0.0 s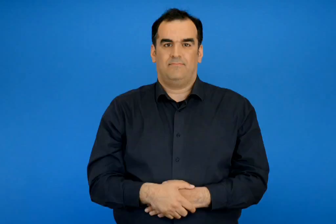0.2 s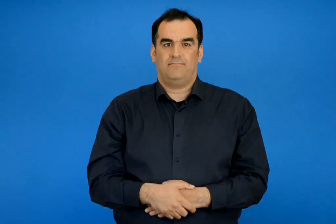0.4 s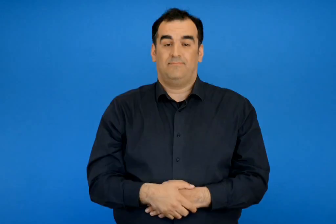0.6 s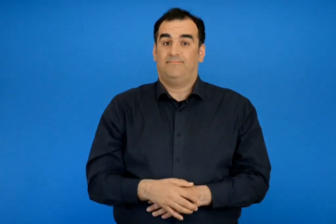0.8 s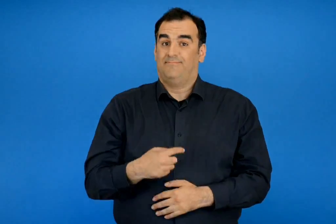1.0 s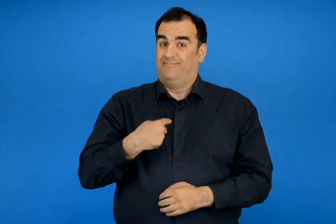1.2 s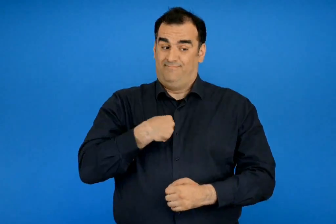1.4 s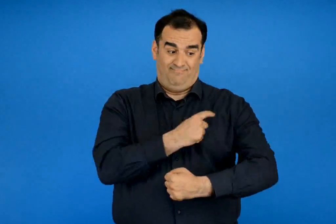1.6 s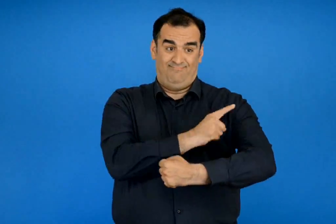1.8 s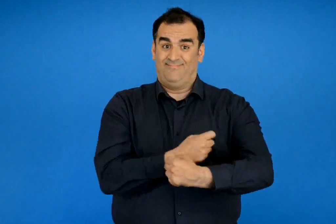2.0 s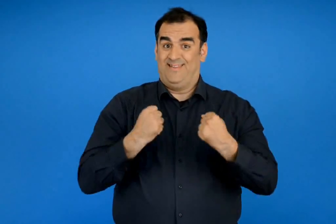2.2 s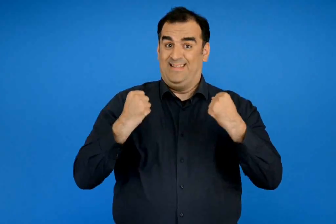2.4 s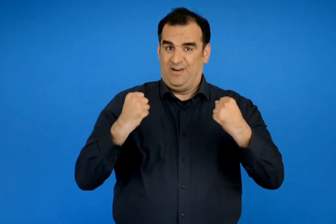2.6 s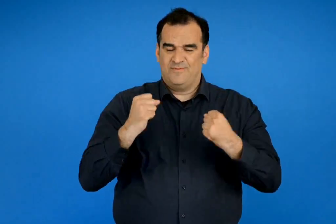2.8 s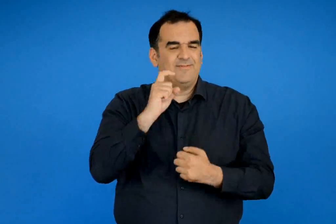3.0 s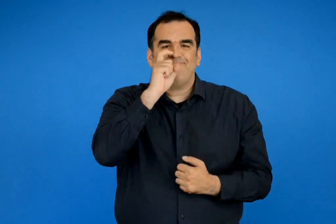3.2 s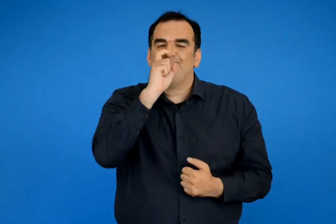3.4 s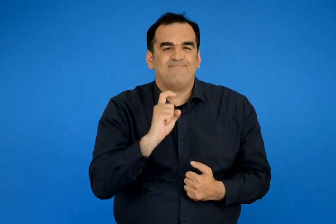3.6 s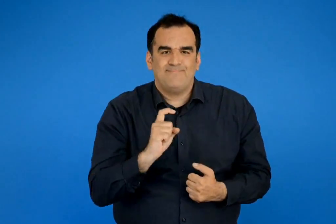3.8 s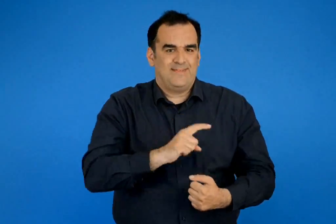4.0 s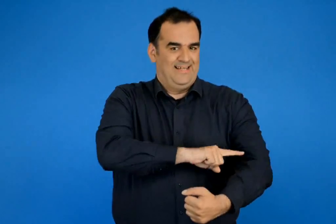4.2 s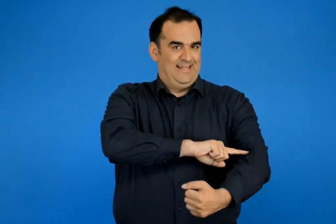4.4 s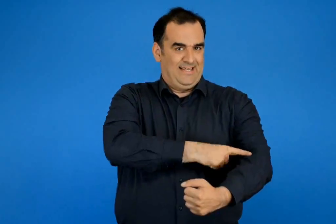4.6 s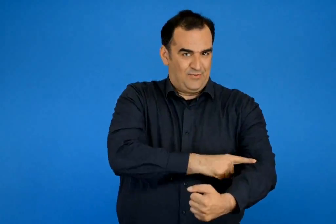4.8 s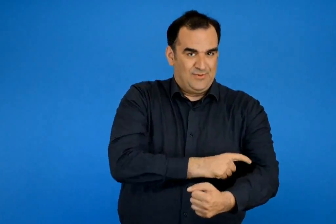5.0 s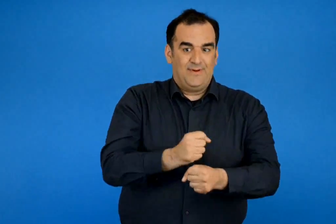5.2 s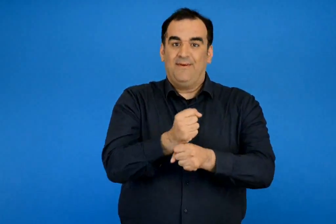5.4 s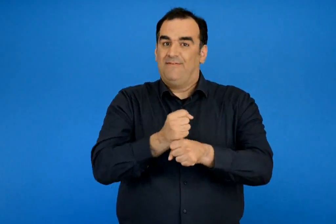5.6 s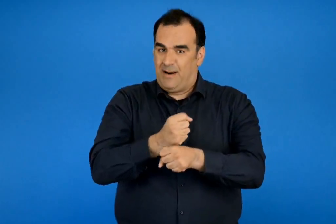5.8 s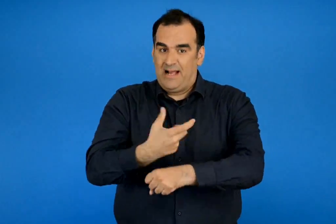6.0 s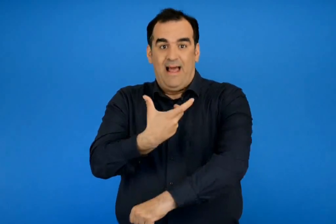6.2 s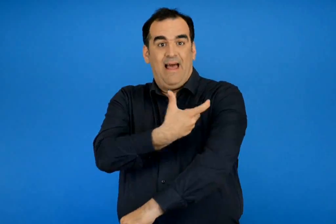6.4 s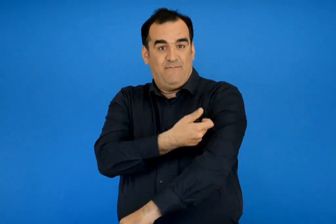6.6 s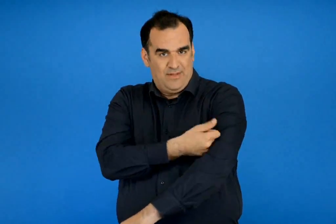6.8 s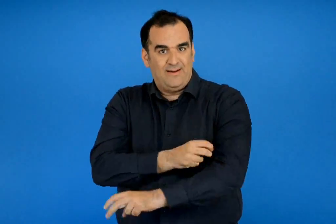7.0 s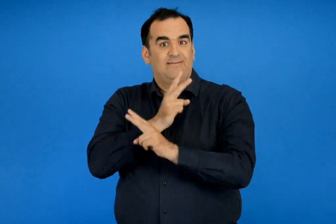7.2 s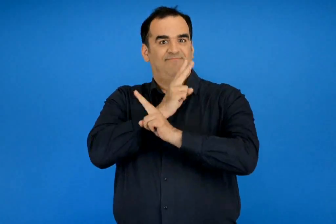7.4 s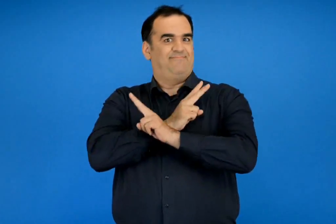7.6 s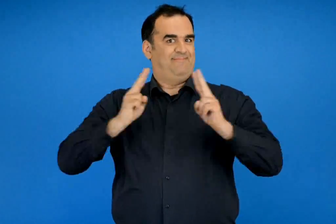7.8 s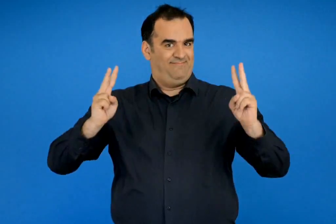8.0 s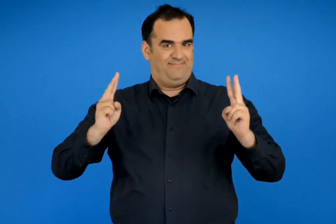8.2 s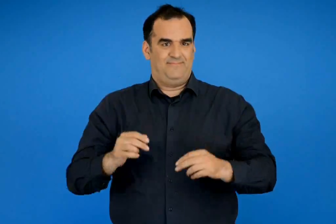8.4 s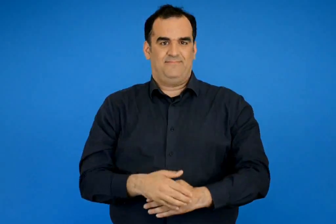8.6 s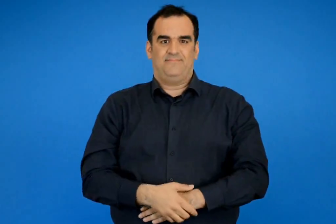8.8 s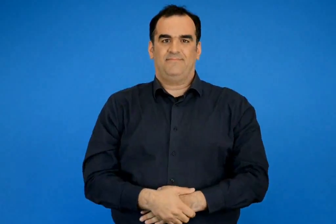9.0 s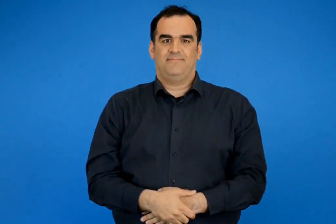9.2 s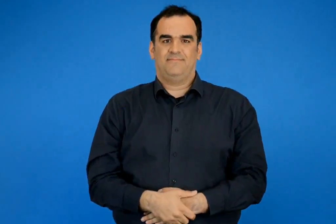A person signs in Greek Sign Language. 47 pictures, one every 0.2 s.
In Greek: για να είμαι γέρος χρειάζομαι γιατρό φάρμακα εμβόλια καθαριότητα
